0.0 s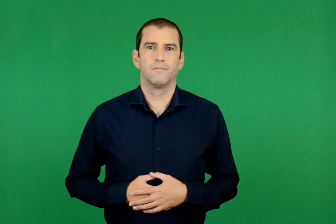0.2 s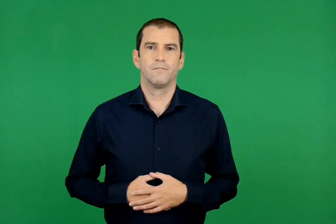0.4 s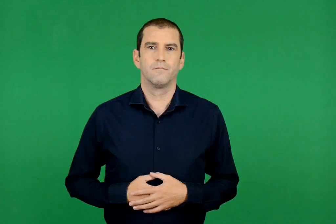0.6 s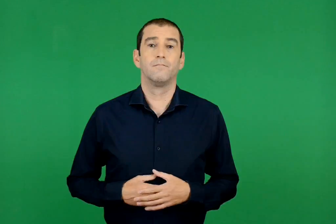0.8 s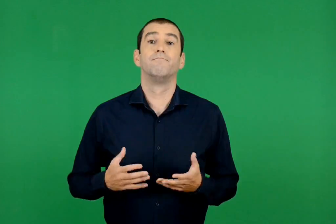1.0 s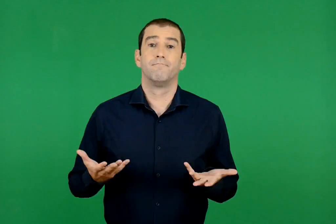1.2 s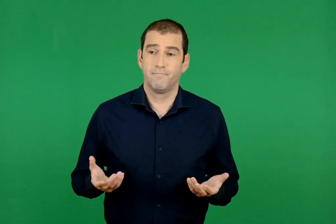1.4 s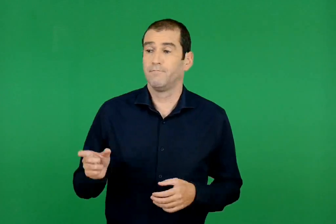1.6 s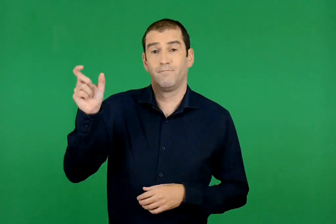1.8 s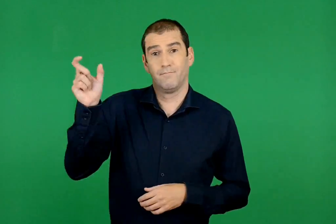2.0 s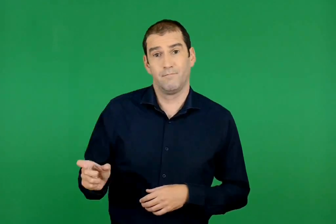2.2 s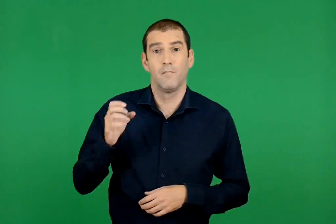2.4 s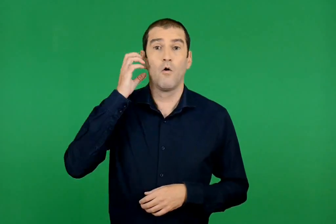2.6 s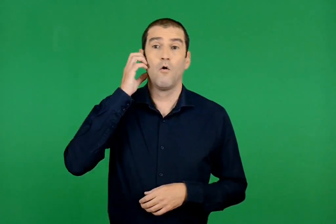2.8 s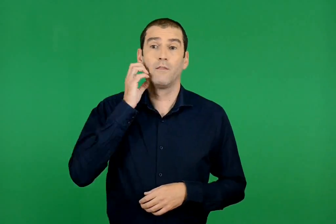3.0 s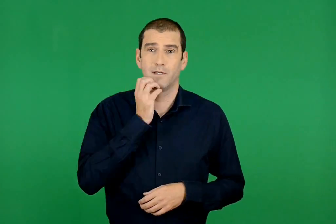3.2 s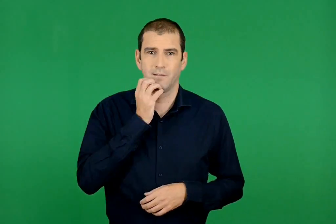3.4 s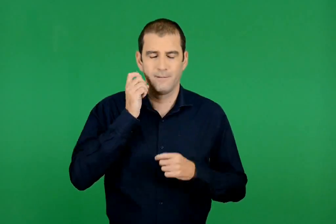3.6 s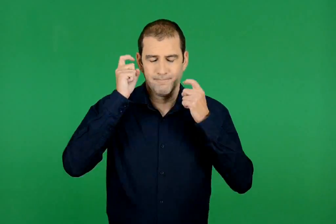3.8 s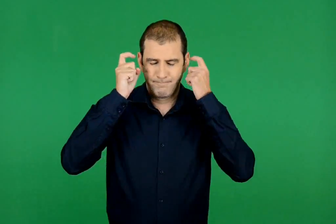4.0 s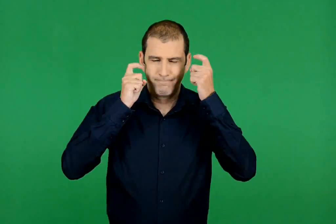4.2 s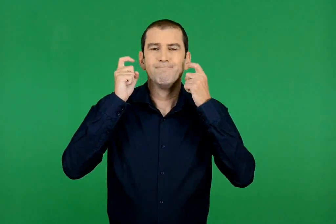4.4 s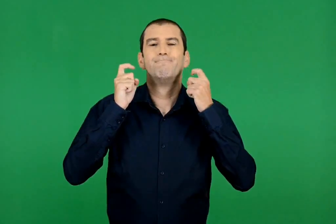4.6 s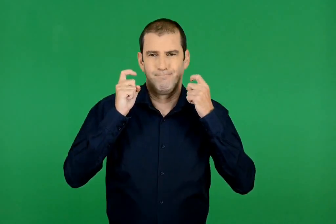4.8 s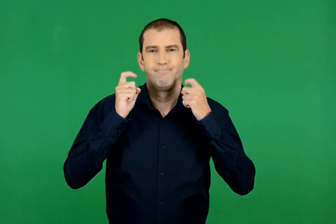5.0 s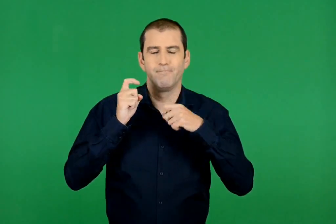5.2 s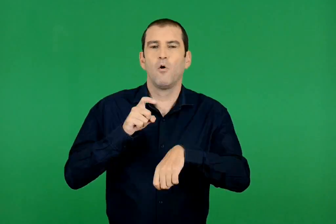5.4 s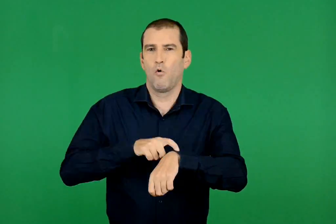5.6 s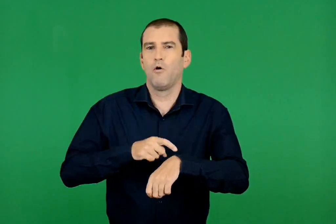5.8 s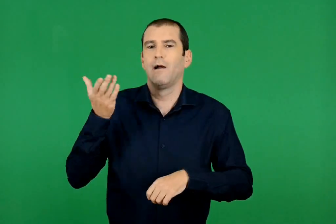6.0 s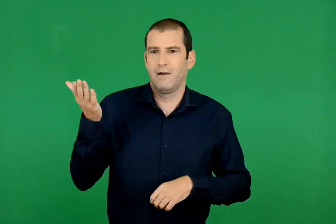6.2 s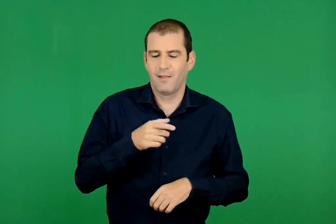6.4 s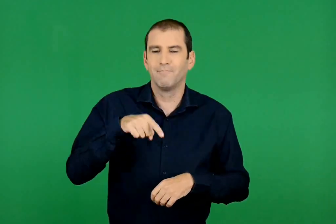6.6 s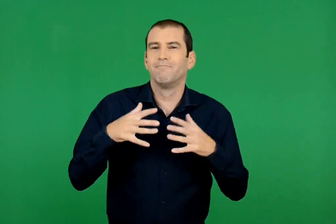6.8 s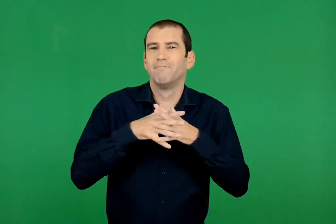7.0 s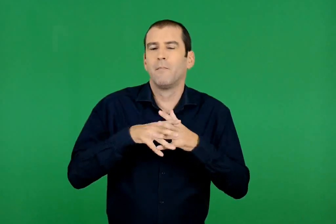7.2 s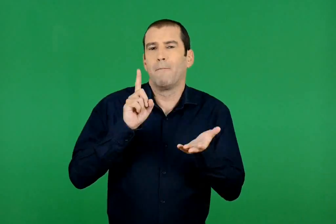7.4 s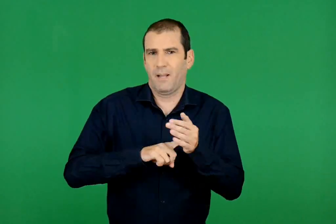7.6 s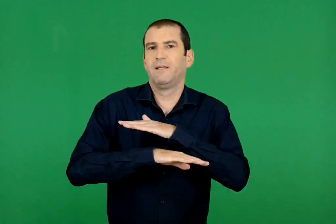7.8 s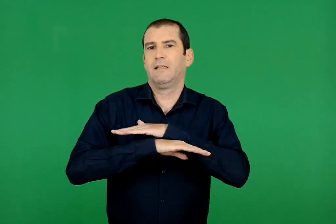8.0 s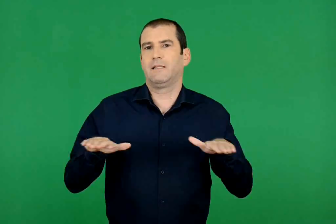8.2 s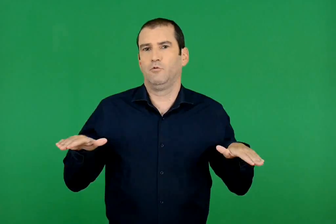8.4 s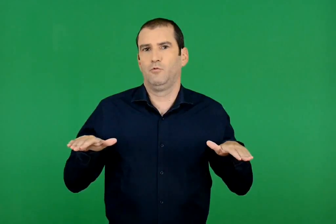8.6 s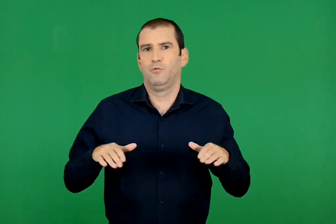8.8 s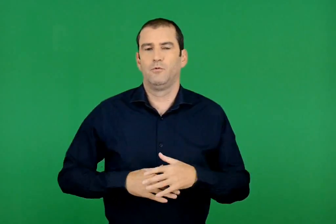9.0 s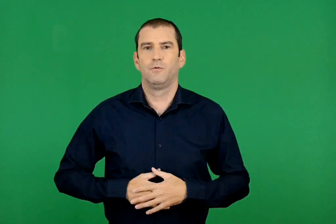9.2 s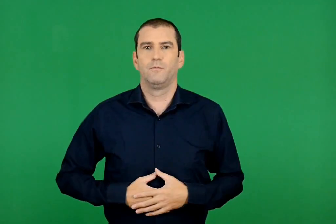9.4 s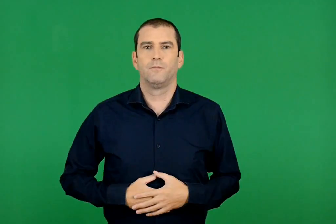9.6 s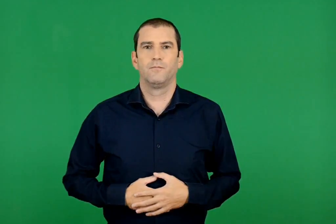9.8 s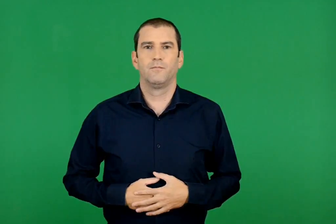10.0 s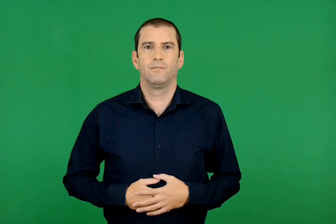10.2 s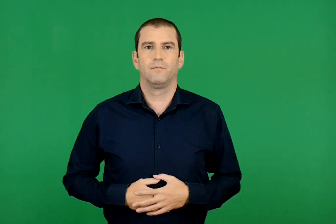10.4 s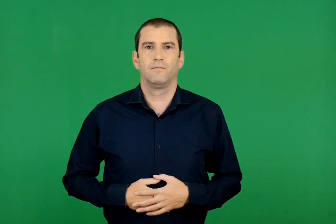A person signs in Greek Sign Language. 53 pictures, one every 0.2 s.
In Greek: και τότε ο οδυσσέας σκέφθηκε πως ήταν καιρός να τελειώσει πια αυτή η εκστρατεία
